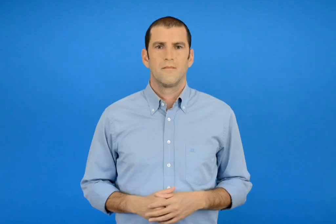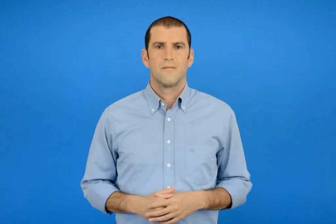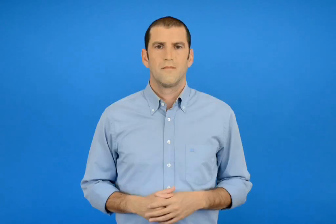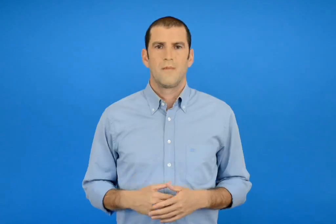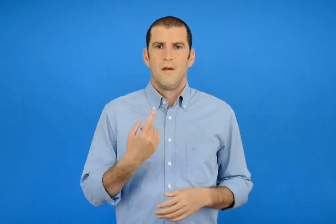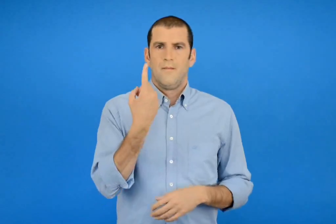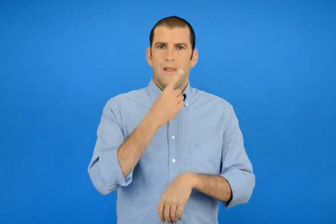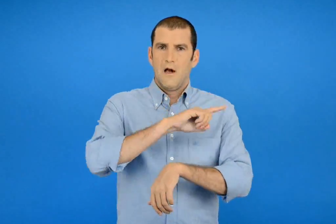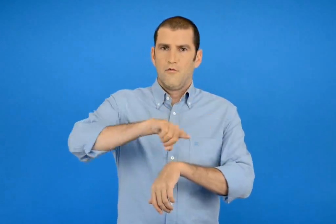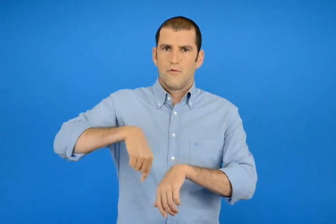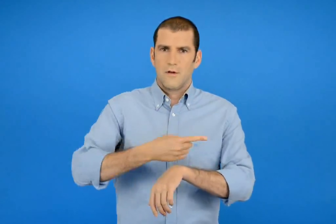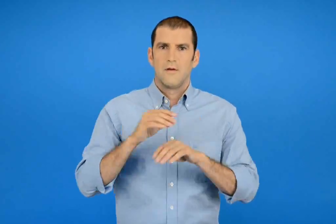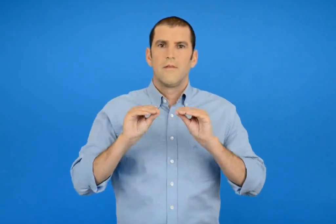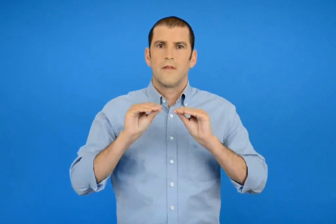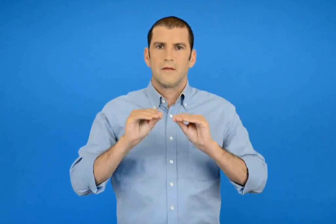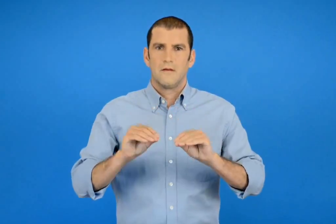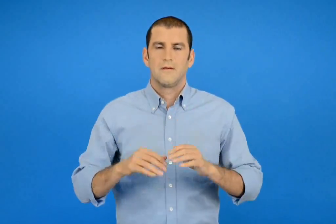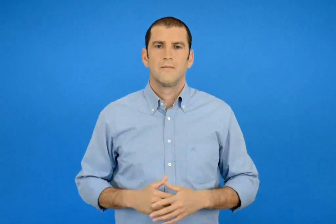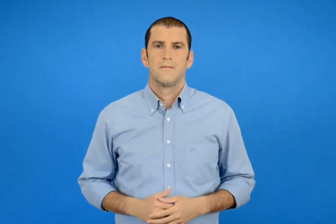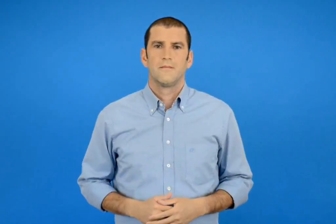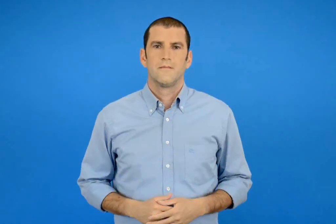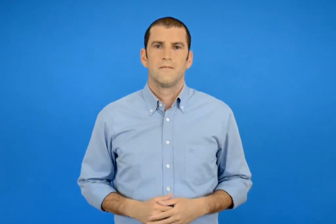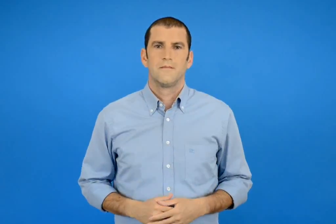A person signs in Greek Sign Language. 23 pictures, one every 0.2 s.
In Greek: 1 διδακτική ωρά
